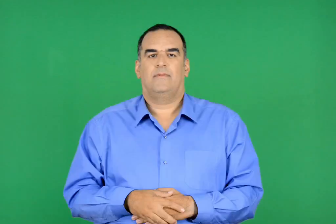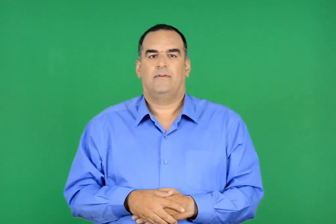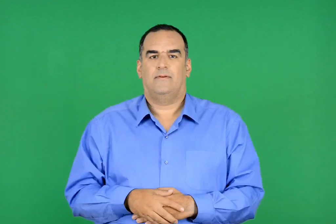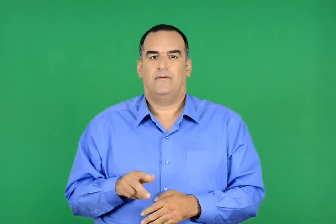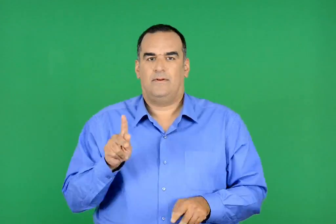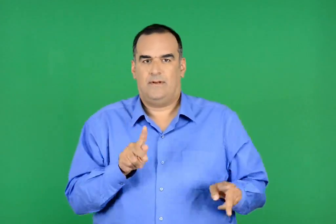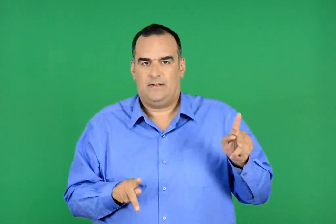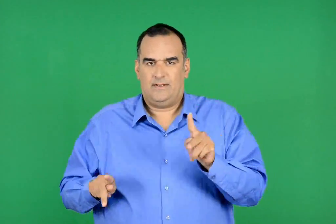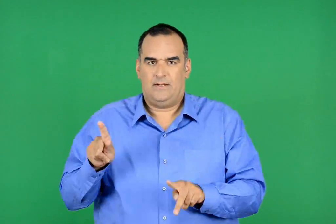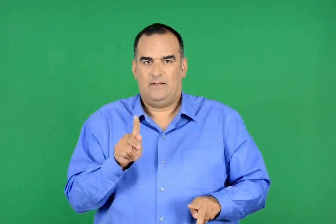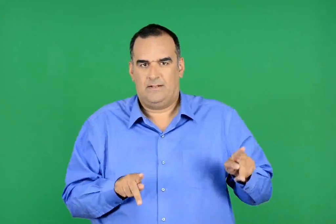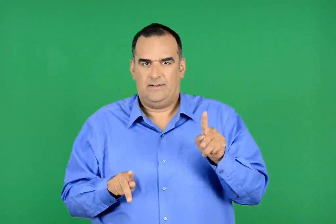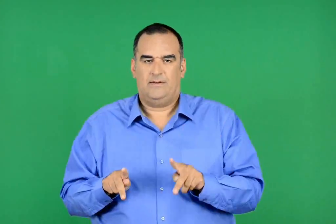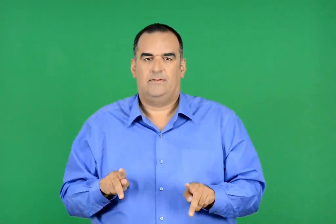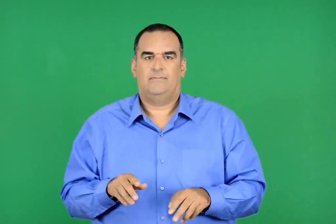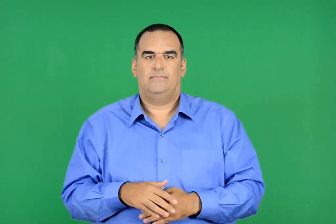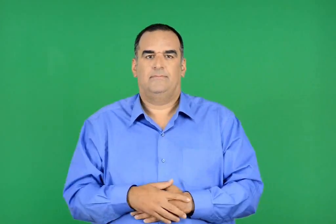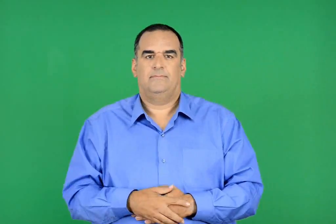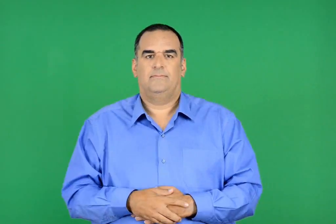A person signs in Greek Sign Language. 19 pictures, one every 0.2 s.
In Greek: καρέττα καρέττα
